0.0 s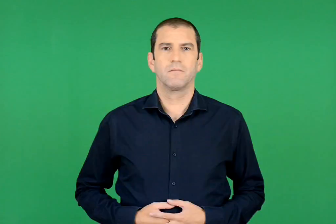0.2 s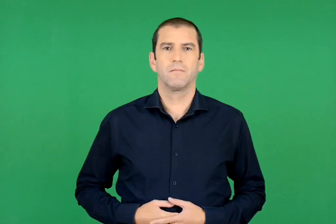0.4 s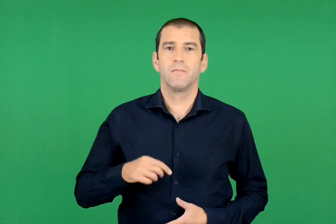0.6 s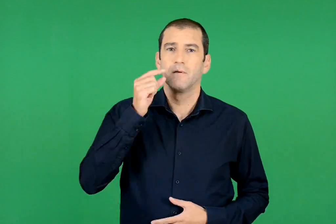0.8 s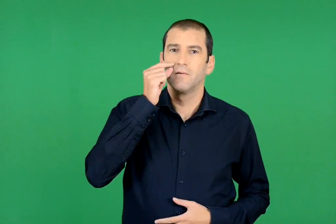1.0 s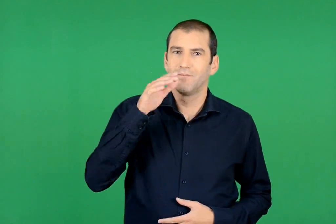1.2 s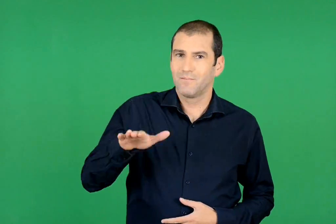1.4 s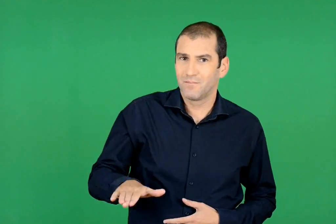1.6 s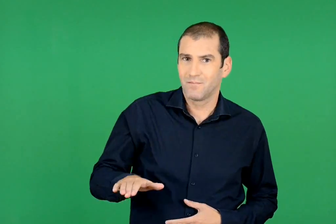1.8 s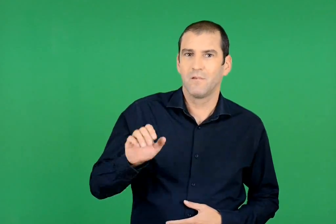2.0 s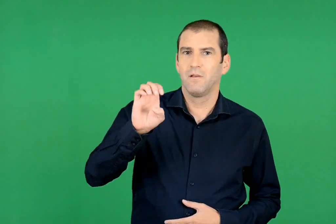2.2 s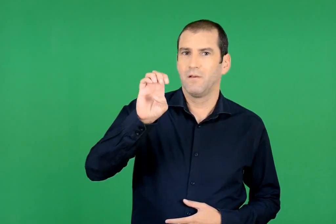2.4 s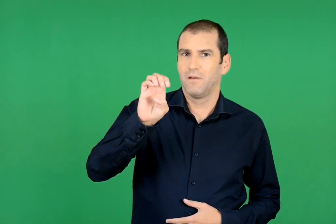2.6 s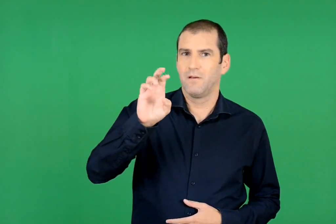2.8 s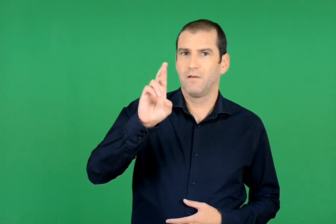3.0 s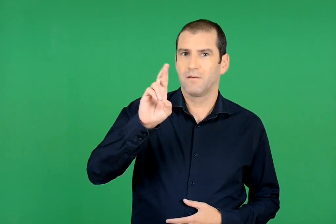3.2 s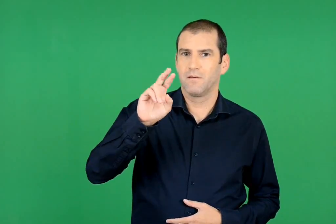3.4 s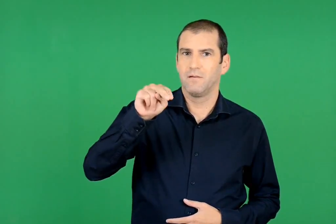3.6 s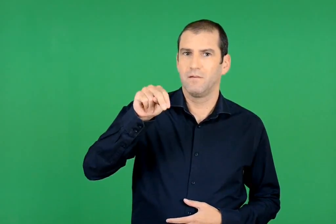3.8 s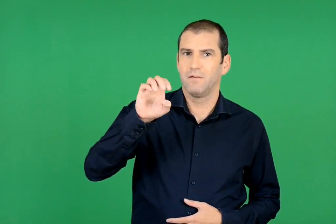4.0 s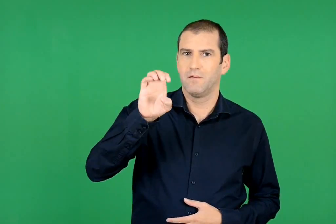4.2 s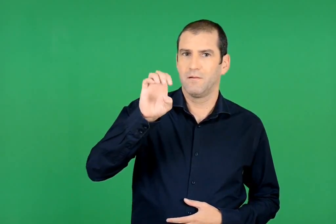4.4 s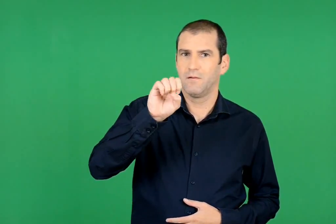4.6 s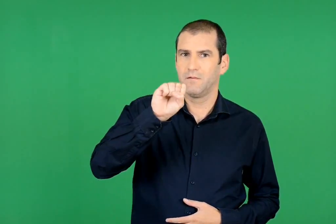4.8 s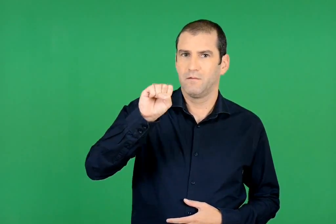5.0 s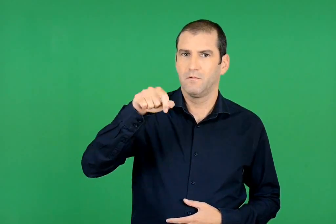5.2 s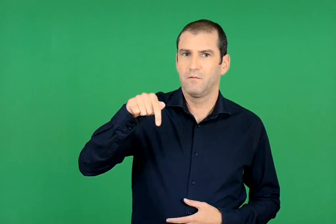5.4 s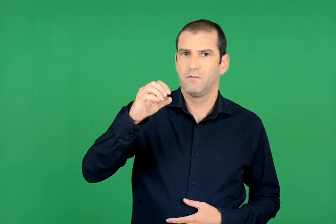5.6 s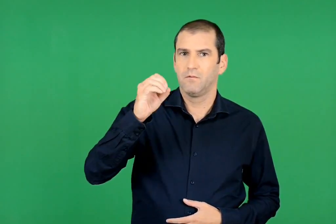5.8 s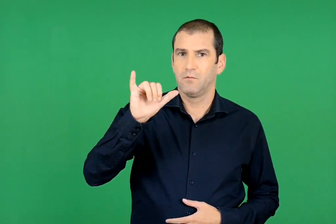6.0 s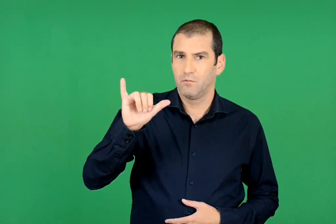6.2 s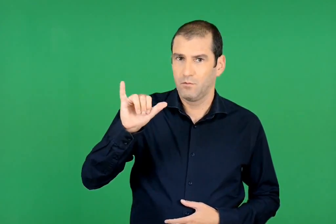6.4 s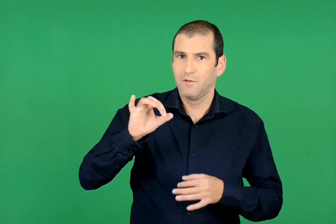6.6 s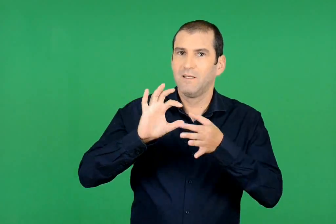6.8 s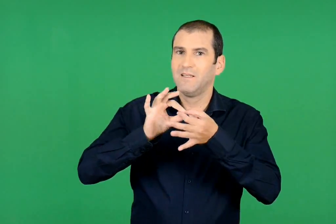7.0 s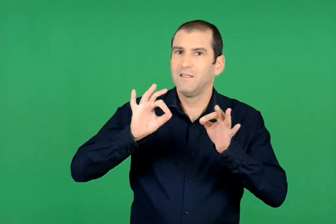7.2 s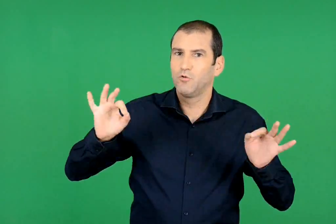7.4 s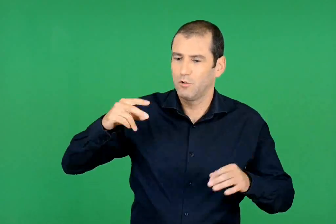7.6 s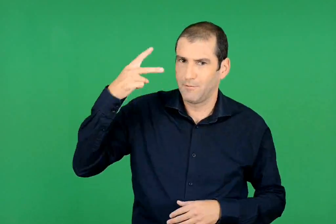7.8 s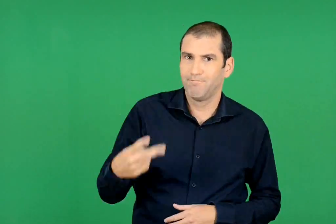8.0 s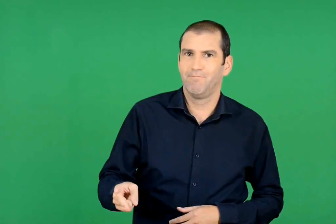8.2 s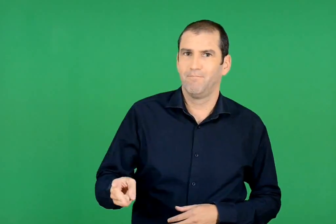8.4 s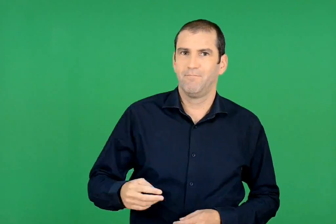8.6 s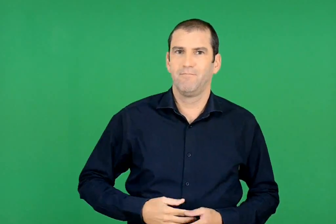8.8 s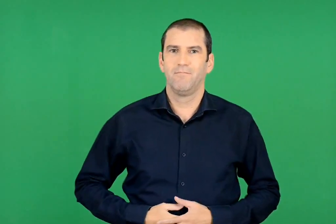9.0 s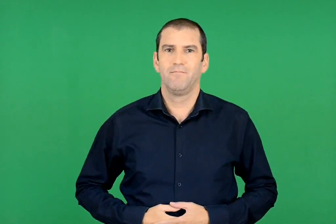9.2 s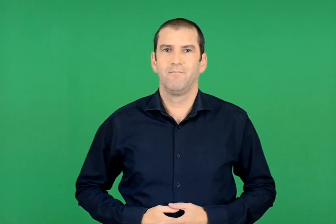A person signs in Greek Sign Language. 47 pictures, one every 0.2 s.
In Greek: η ιστορία του ερνέστου
